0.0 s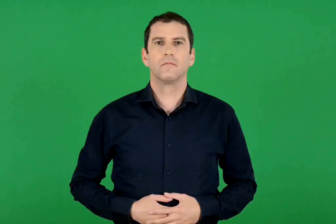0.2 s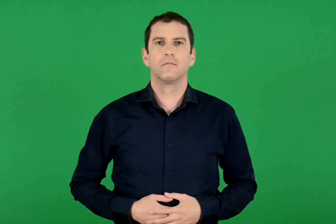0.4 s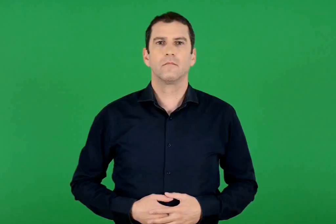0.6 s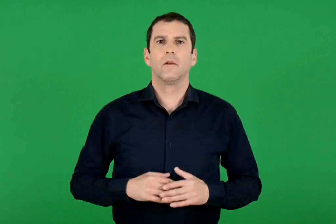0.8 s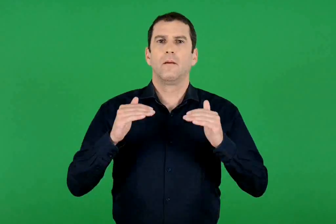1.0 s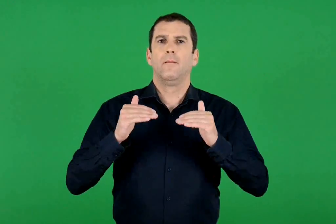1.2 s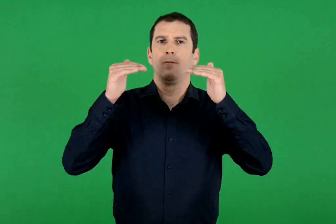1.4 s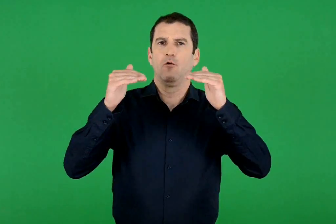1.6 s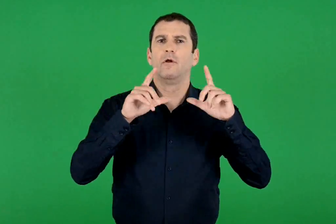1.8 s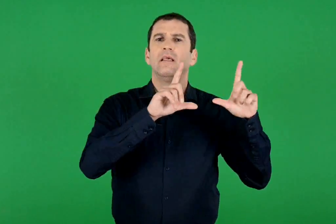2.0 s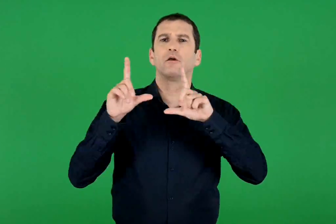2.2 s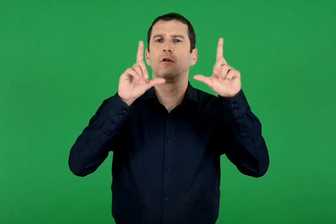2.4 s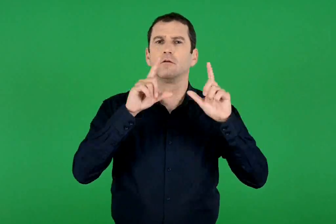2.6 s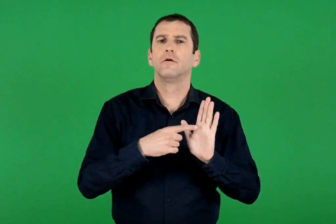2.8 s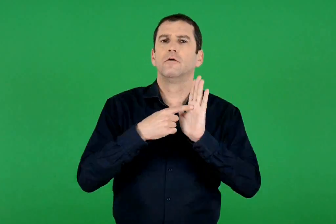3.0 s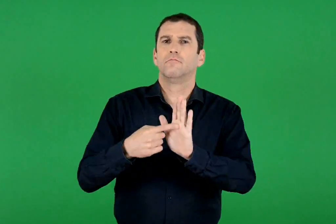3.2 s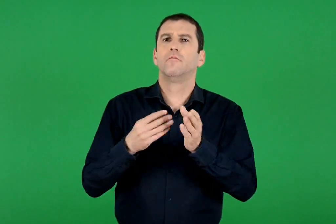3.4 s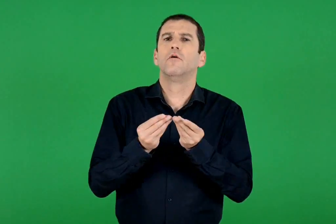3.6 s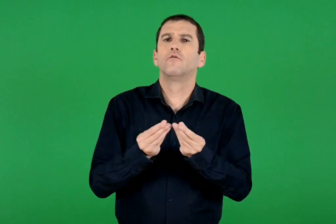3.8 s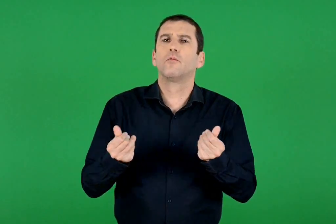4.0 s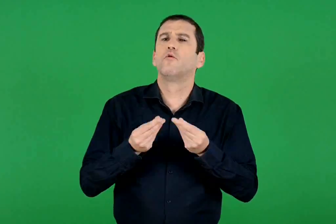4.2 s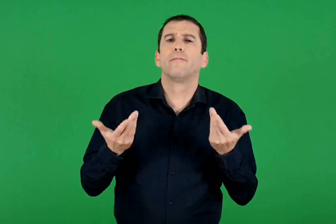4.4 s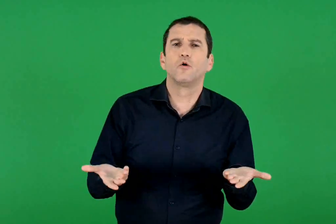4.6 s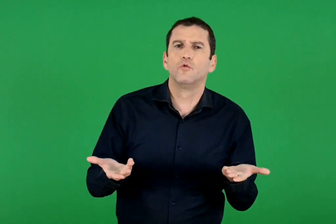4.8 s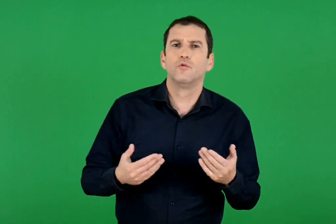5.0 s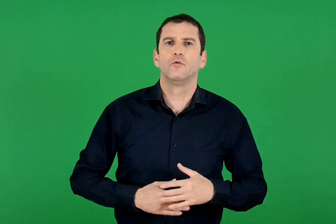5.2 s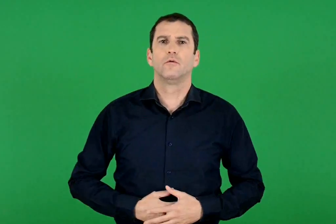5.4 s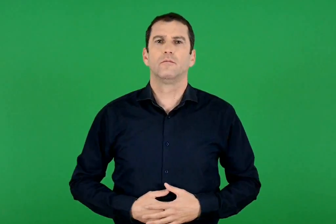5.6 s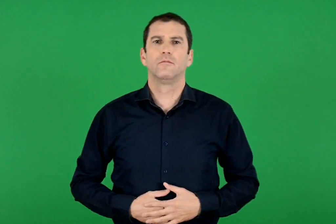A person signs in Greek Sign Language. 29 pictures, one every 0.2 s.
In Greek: ποιους τρόπους παρουσιάζουν οι εικόνες ;
